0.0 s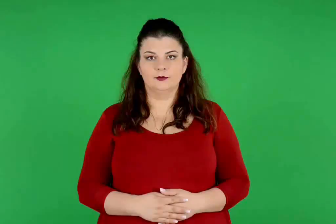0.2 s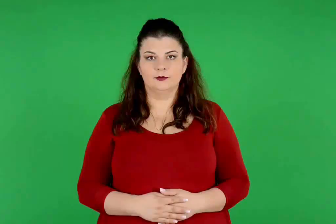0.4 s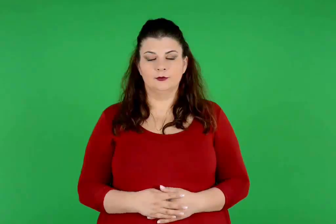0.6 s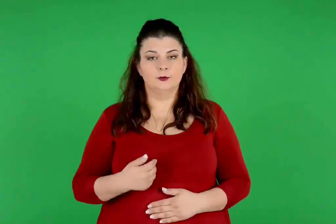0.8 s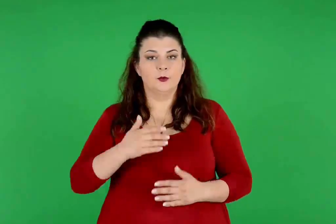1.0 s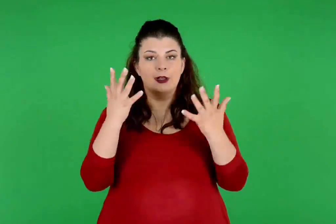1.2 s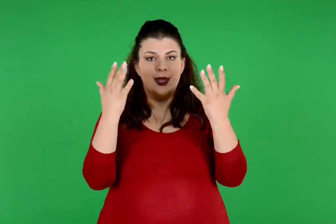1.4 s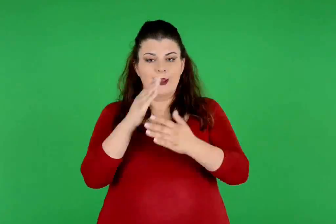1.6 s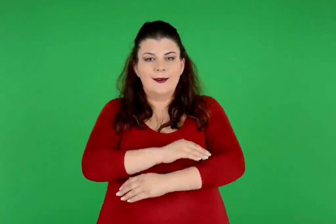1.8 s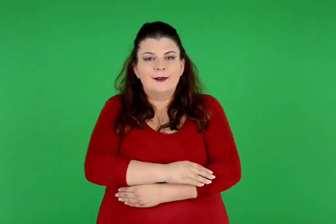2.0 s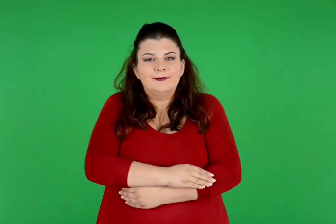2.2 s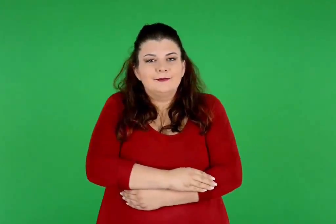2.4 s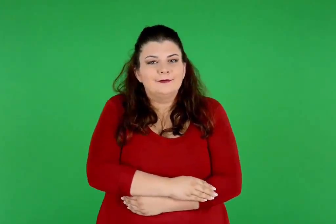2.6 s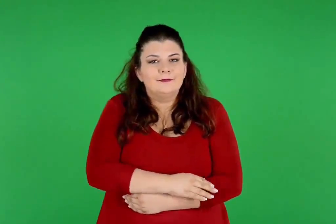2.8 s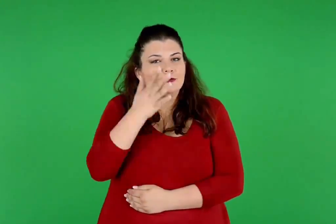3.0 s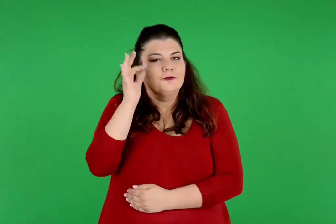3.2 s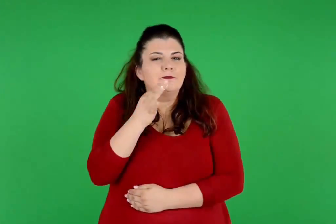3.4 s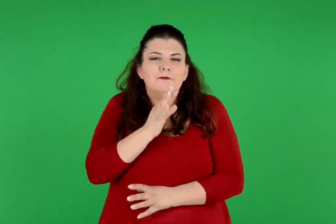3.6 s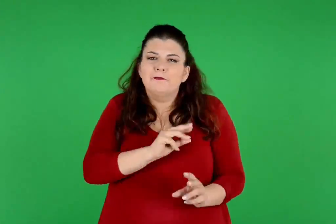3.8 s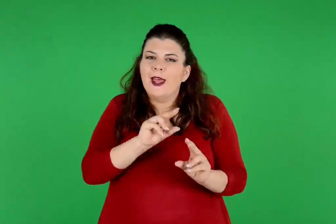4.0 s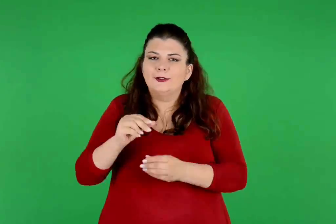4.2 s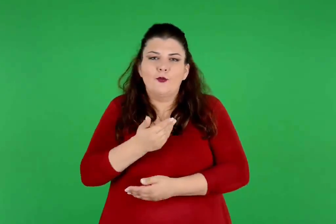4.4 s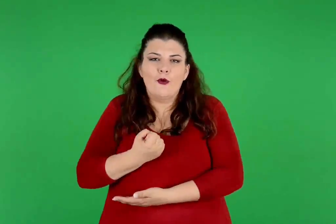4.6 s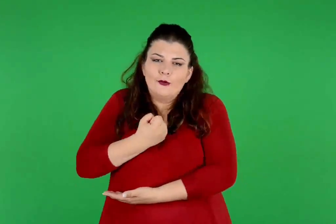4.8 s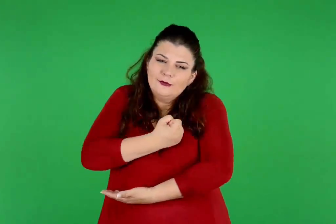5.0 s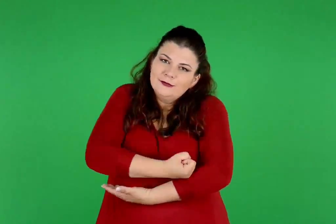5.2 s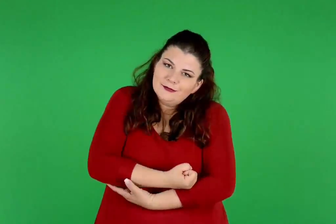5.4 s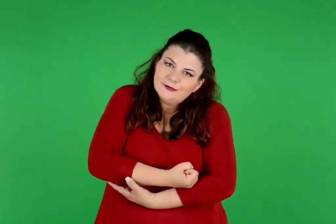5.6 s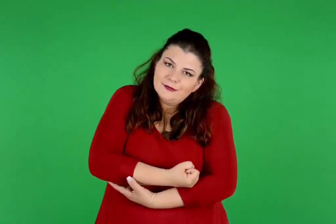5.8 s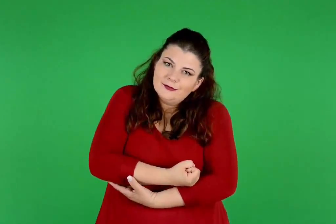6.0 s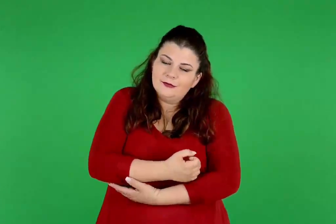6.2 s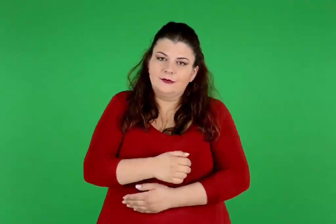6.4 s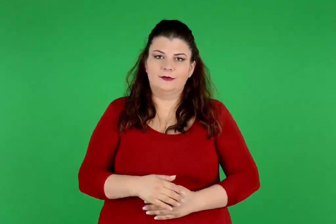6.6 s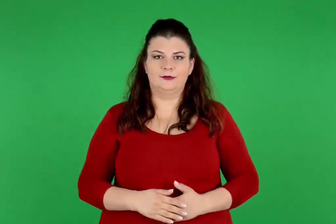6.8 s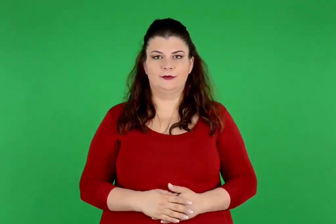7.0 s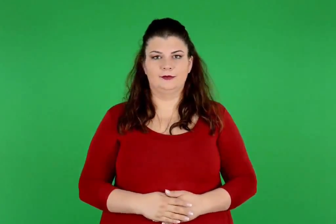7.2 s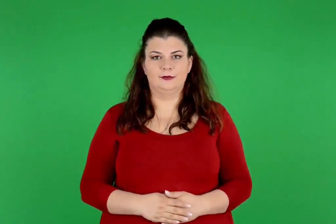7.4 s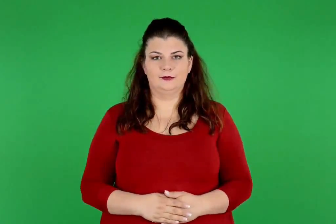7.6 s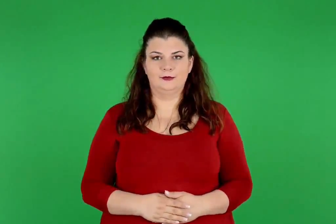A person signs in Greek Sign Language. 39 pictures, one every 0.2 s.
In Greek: ακουμπώ τα χέρια πάνω της , σαν να θέλω να τα βάλω για προσκεφάλι του
